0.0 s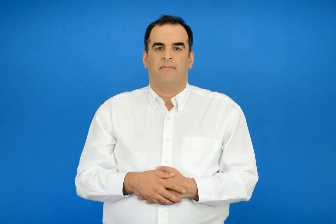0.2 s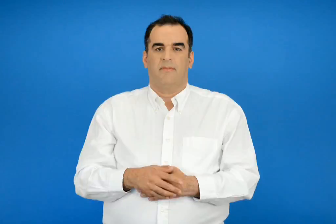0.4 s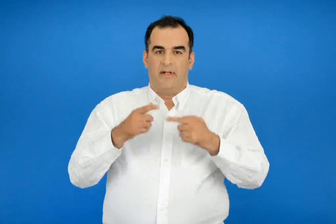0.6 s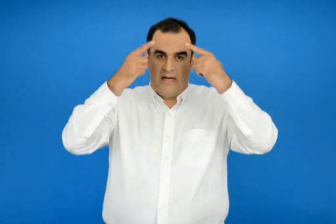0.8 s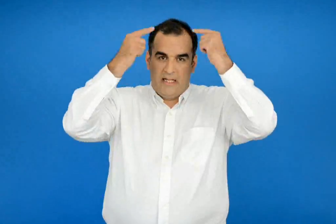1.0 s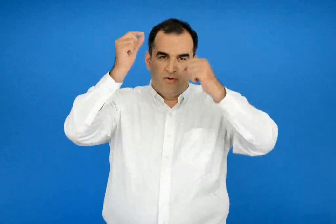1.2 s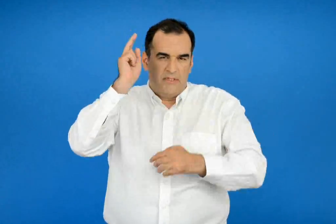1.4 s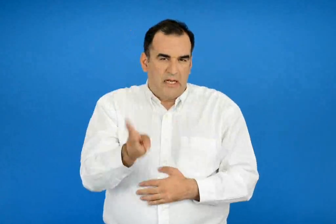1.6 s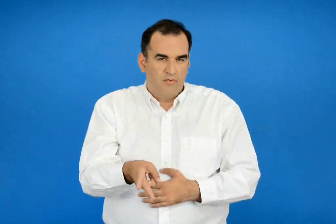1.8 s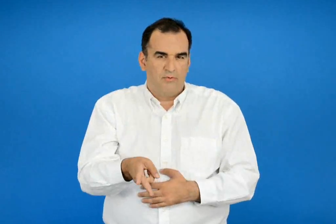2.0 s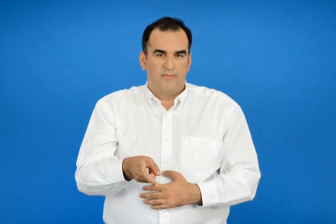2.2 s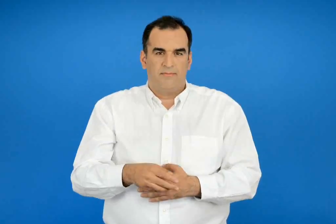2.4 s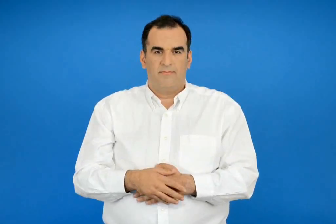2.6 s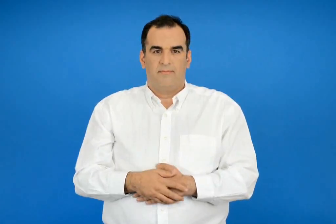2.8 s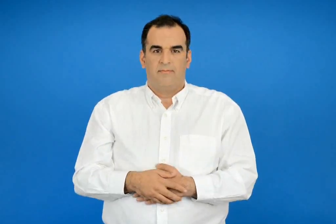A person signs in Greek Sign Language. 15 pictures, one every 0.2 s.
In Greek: κακός λύκος
